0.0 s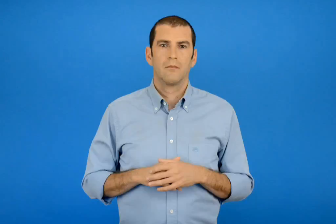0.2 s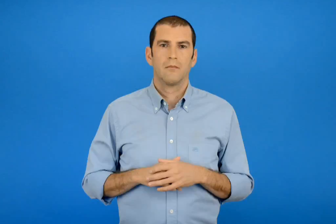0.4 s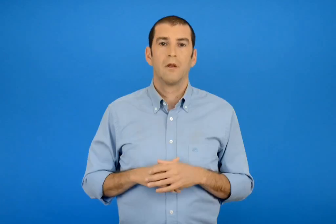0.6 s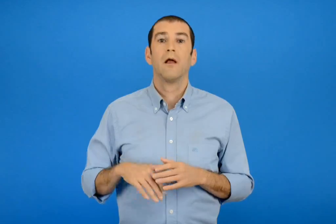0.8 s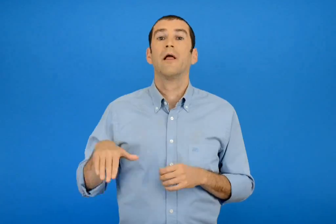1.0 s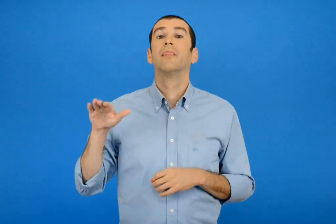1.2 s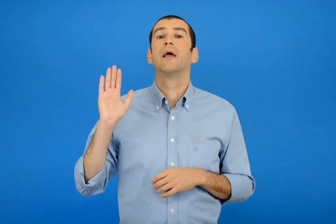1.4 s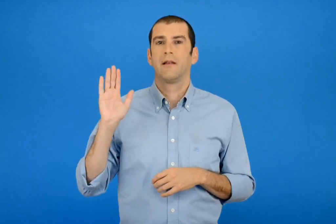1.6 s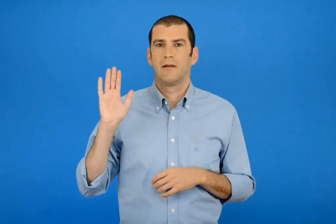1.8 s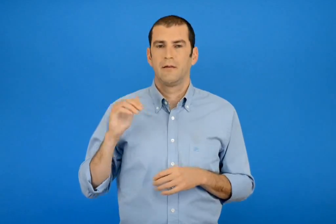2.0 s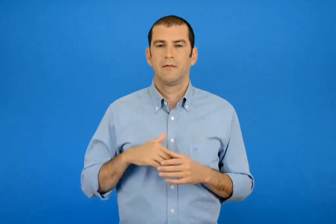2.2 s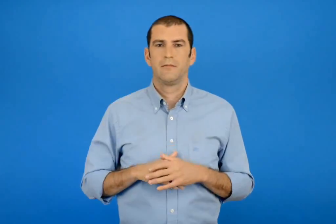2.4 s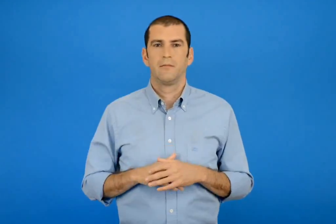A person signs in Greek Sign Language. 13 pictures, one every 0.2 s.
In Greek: δεν
